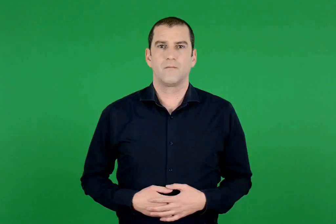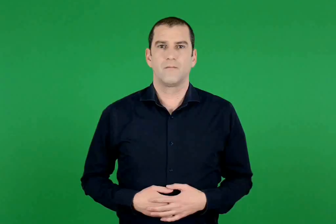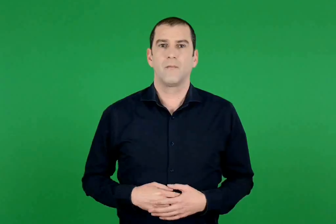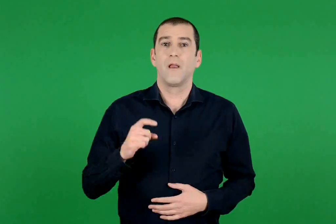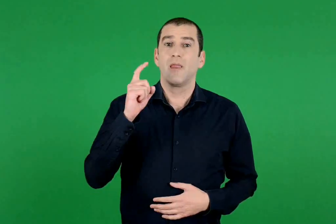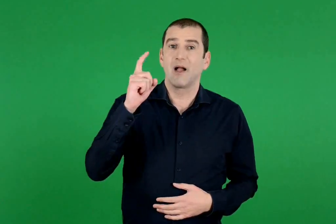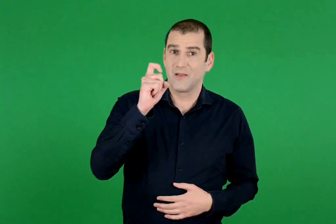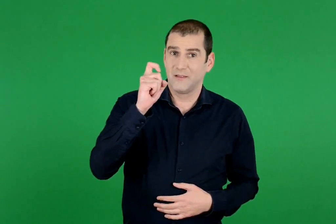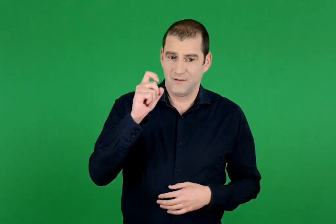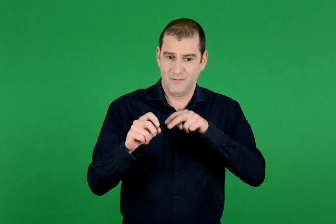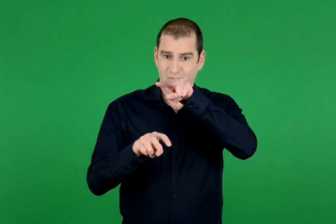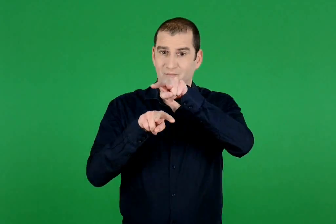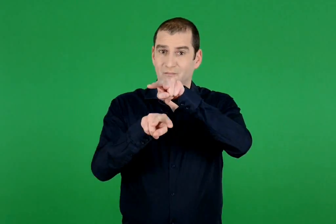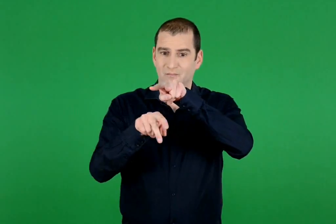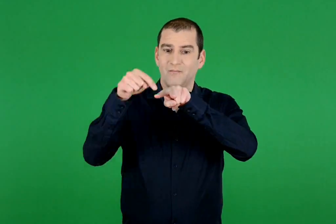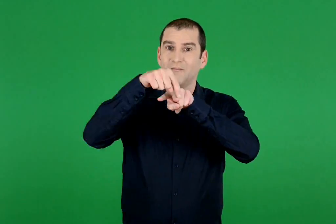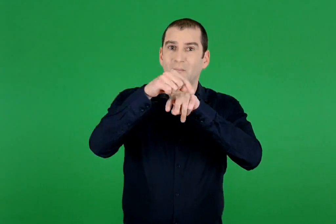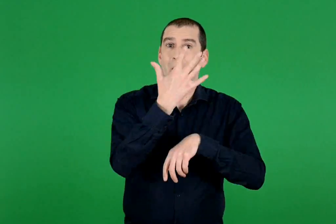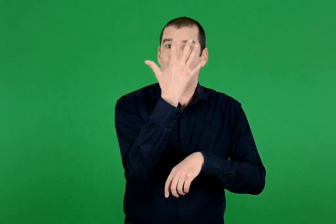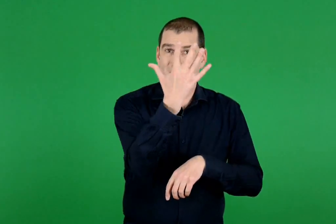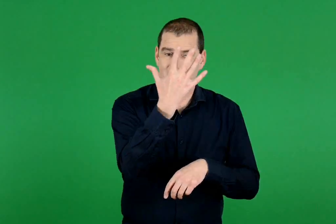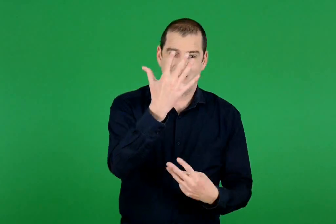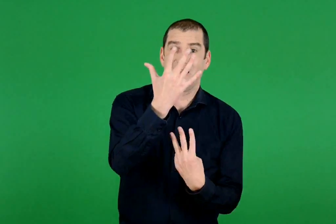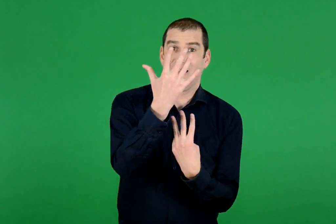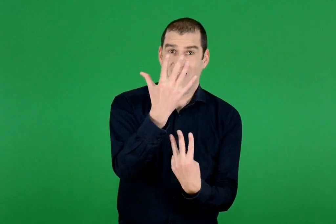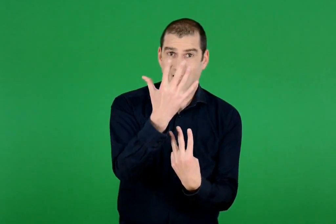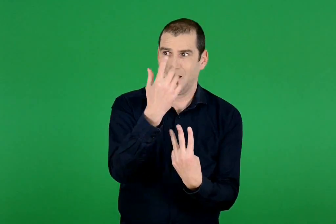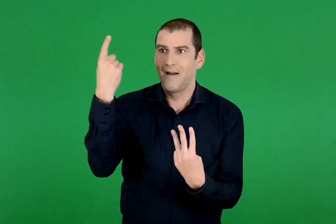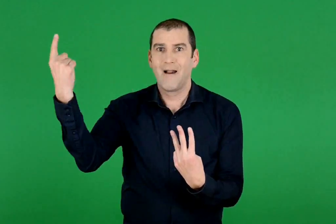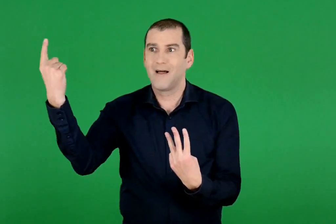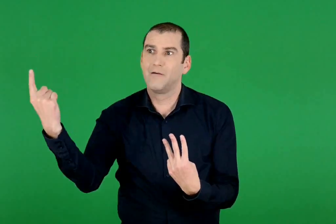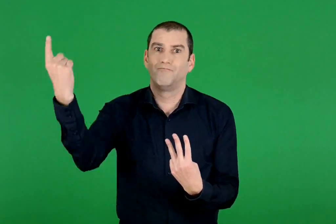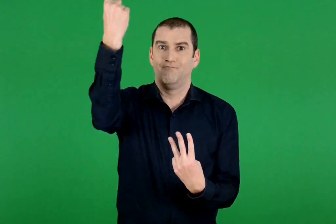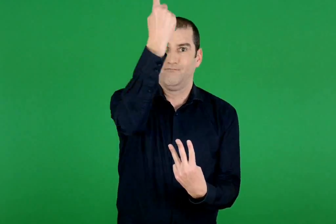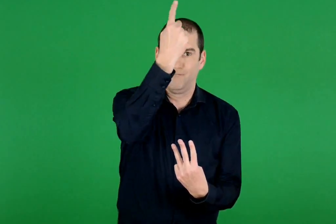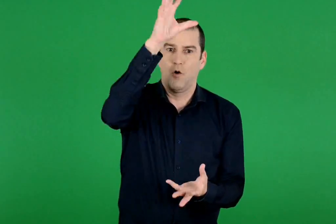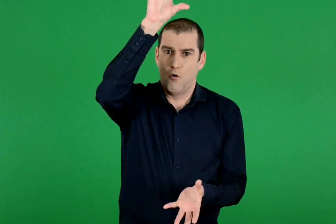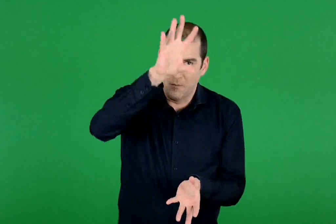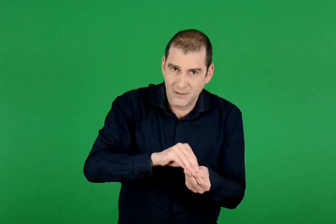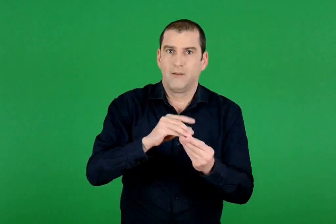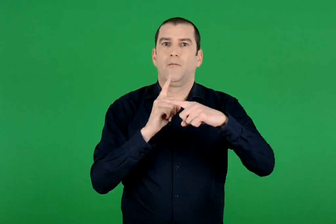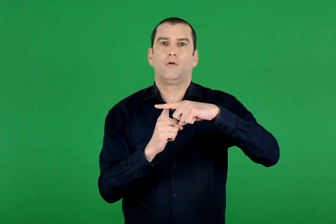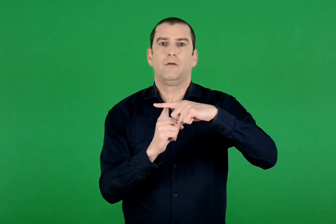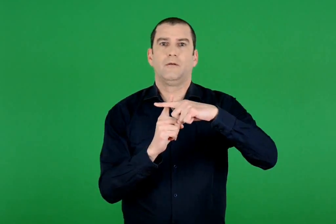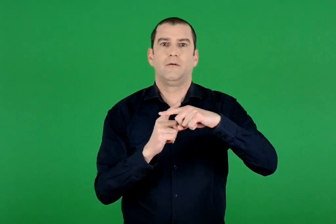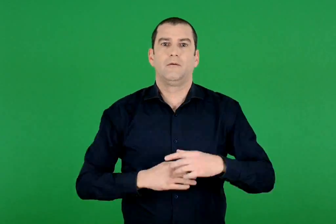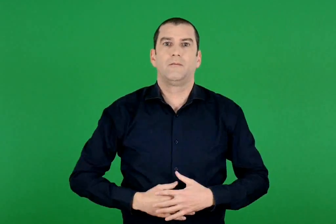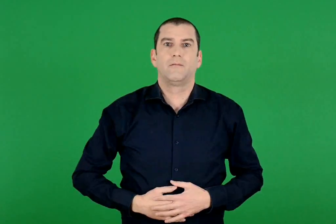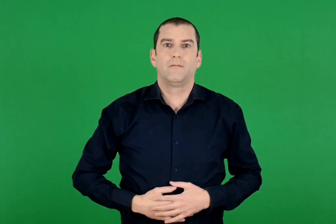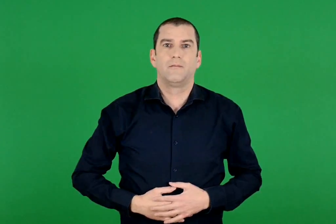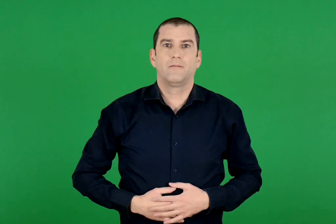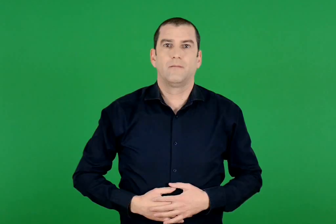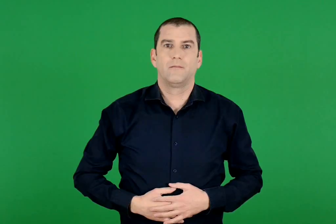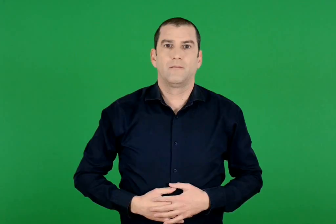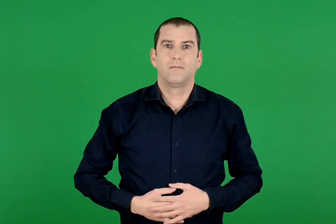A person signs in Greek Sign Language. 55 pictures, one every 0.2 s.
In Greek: προσθέτουμε τα ψηφία των δεκάδων 5 και 3 και το κρατούμενο και αυτό που βρίσκουμε το γράφουμε κάτω από τις δεκάδες
